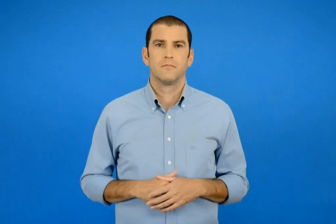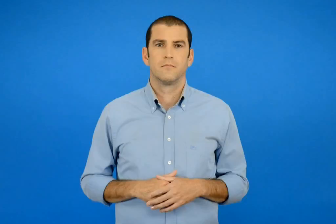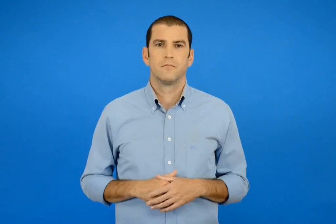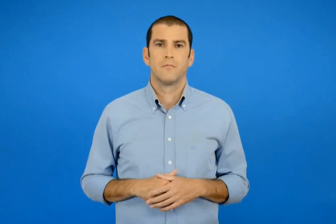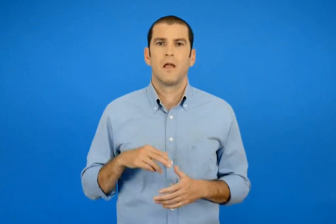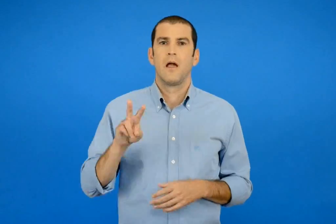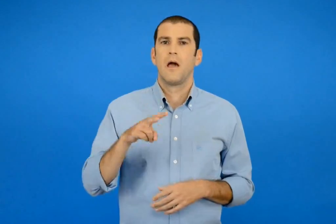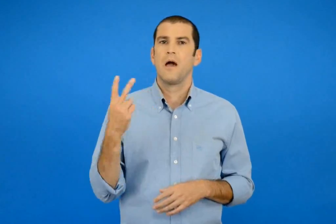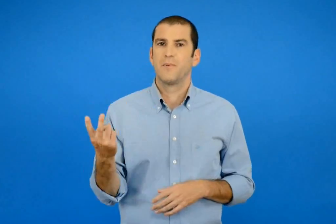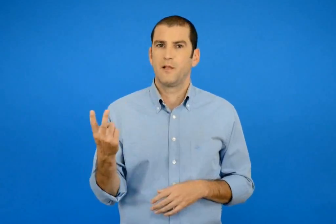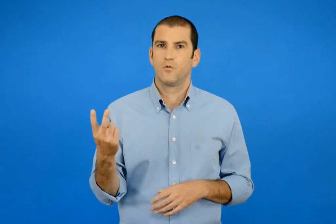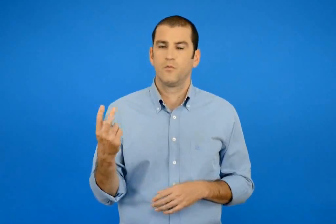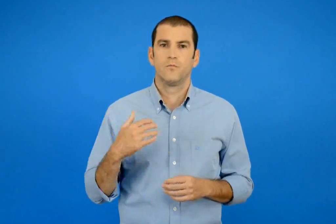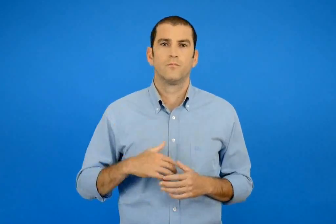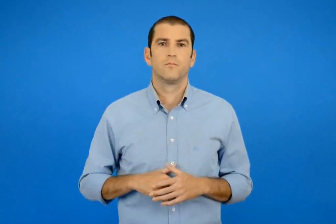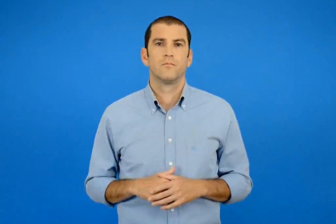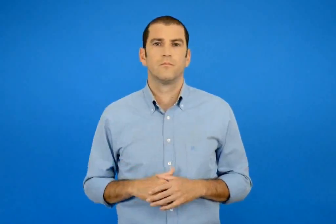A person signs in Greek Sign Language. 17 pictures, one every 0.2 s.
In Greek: επίθετο
